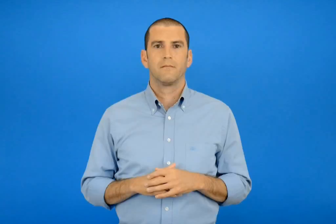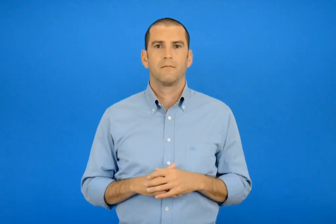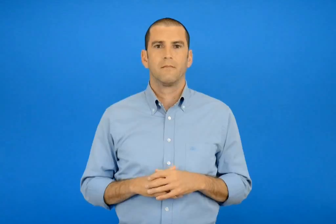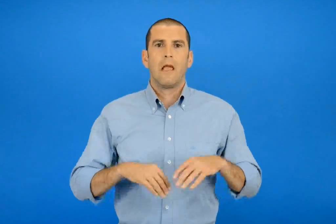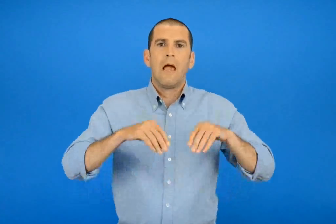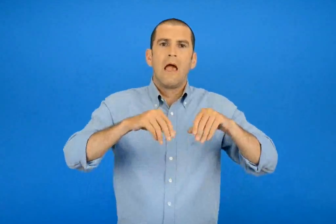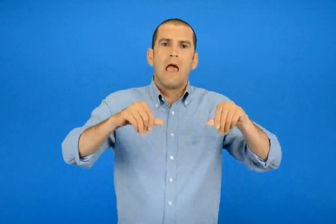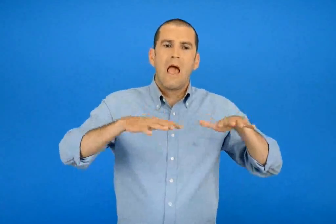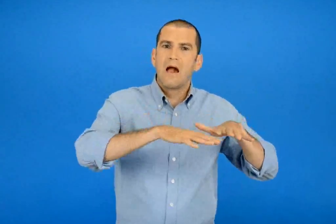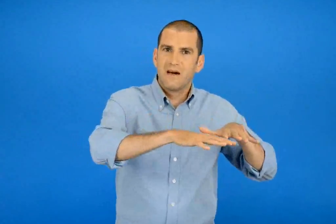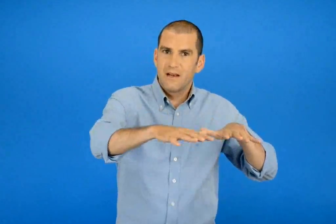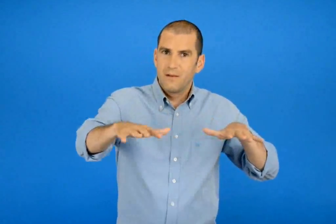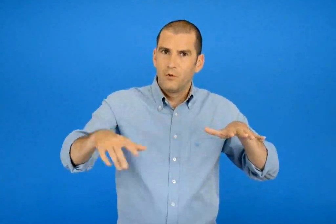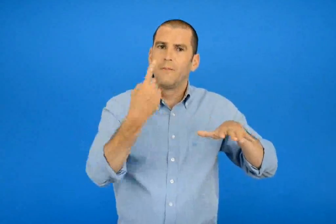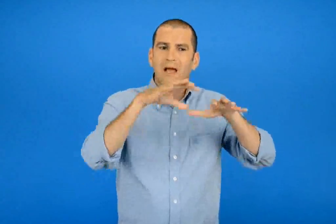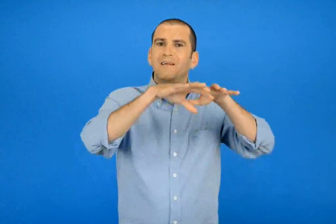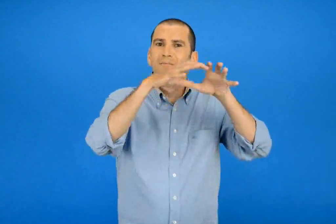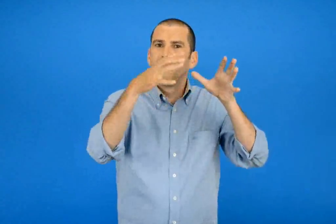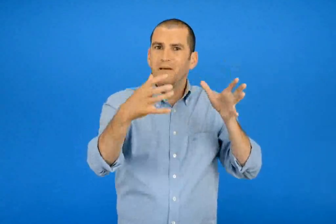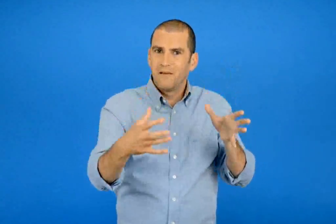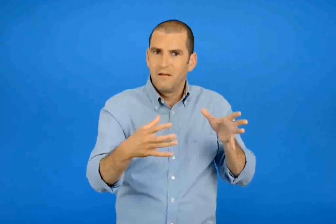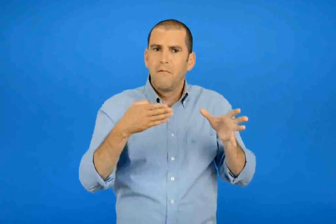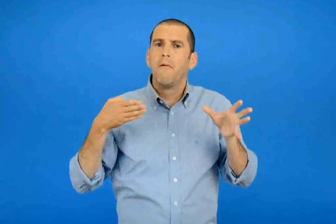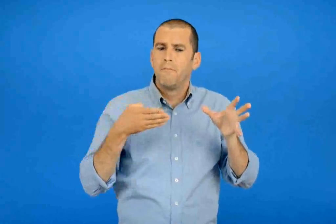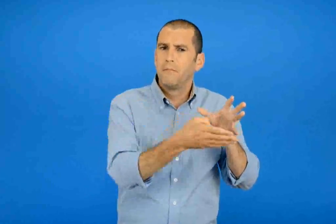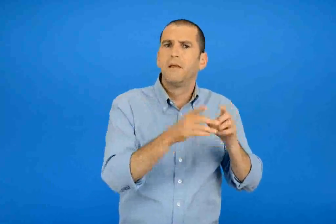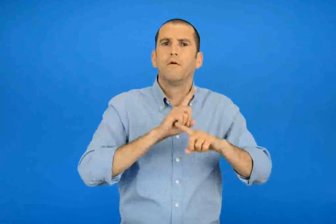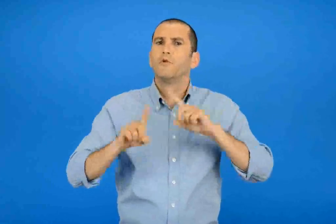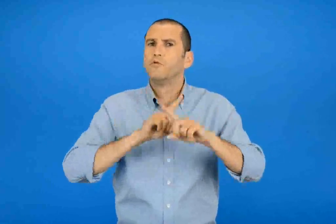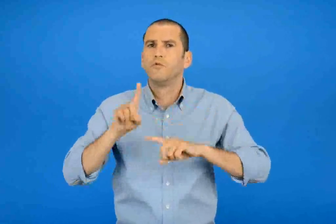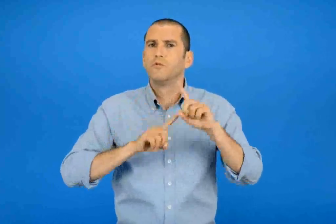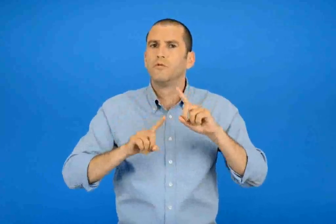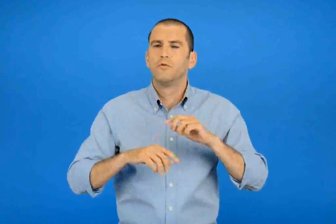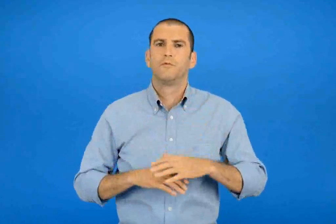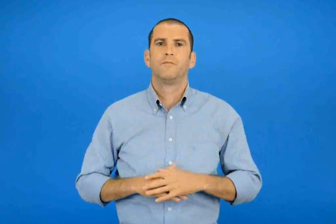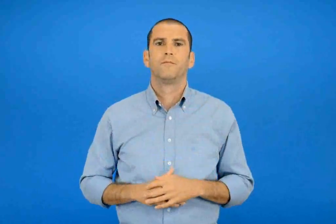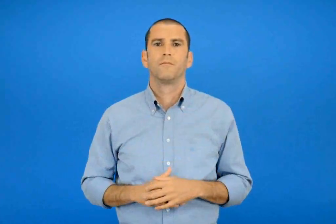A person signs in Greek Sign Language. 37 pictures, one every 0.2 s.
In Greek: ποιός μπήκε σε μια σπηλιά της ερήμου ;
